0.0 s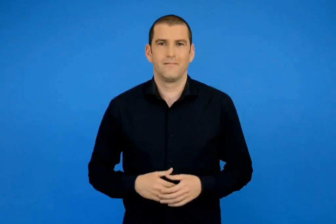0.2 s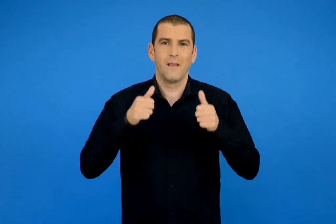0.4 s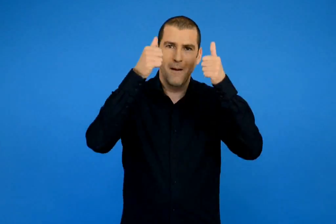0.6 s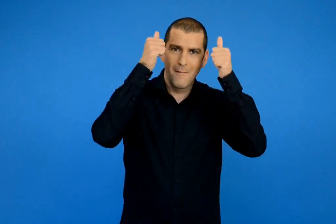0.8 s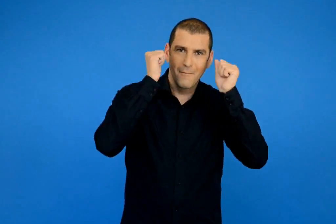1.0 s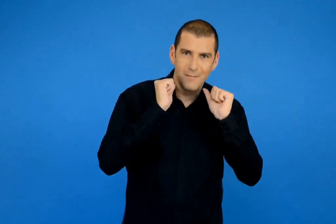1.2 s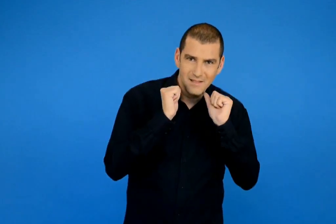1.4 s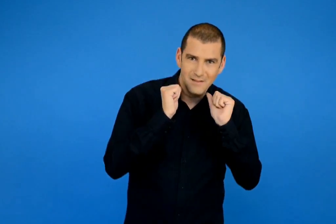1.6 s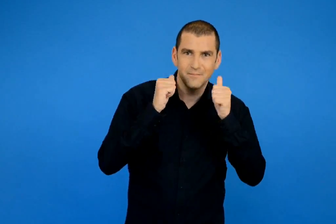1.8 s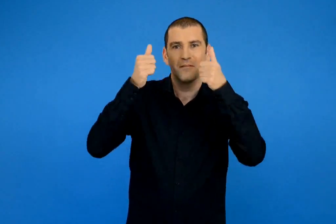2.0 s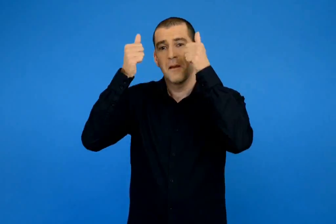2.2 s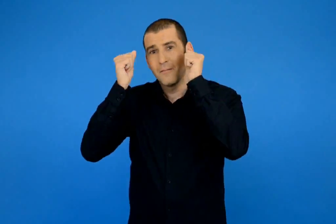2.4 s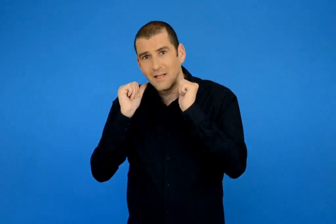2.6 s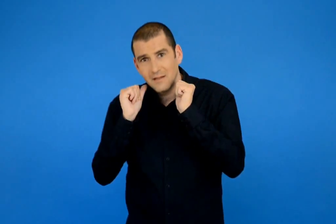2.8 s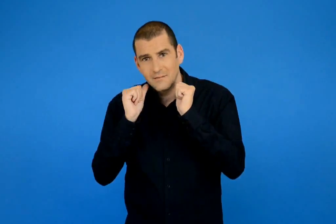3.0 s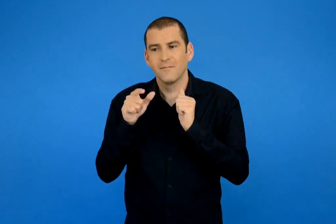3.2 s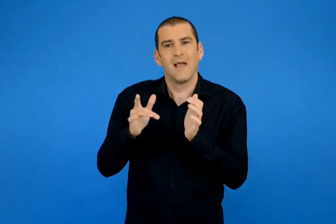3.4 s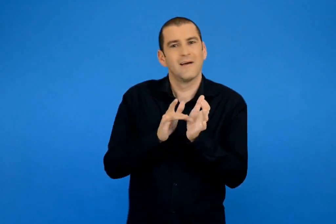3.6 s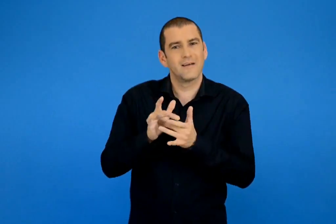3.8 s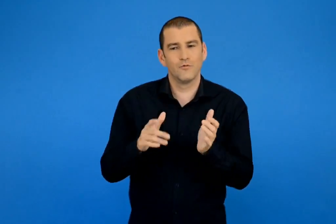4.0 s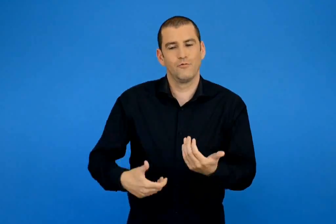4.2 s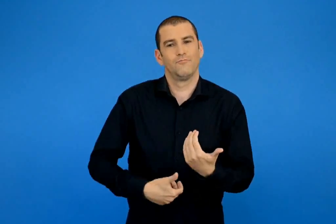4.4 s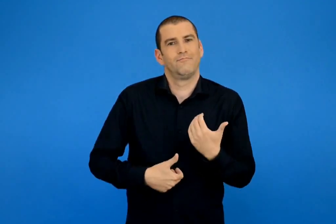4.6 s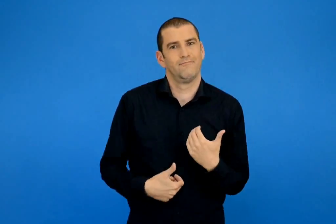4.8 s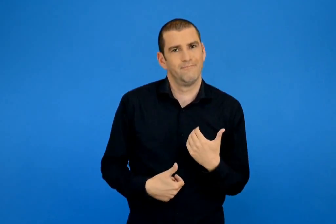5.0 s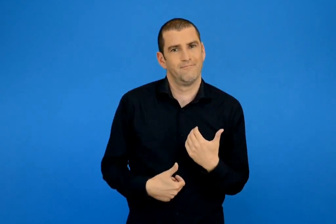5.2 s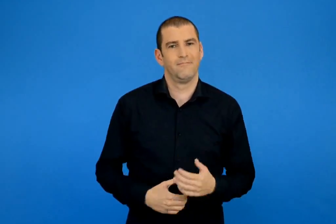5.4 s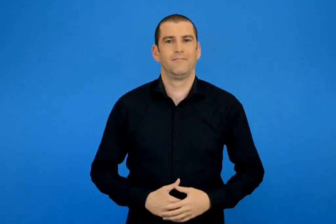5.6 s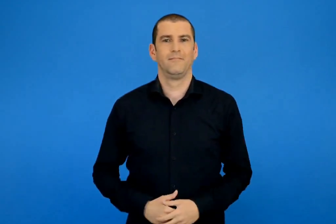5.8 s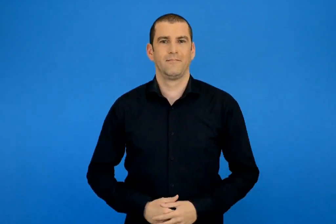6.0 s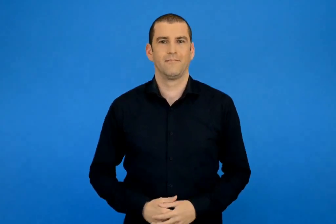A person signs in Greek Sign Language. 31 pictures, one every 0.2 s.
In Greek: πανάγια μου παναγίτσα που έχεις το χριστό αγκαλίτσα
